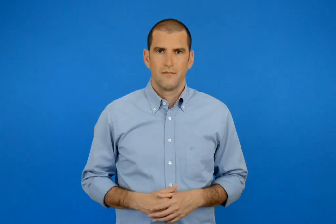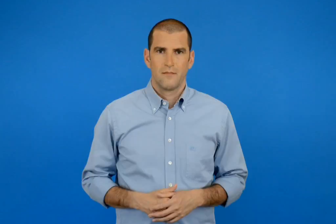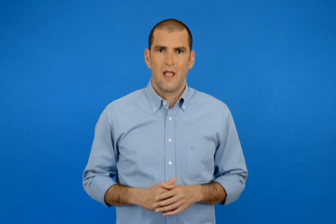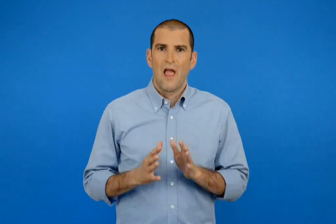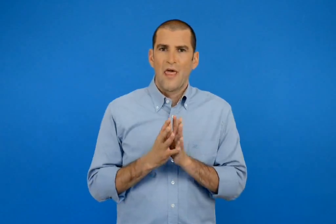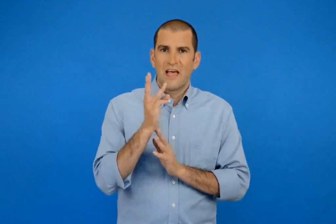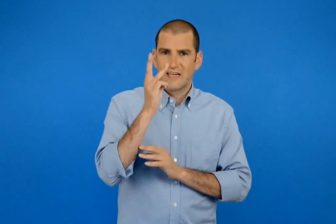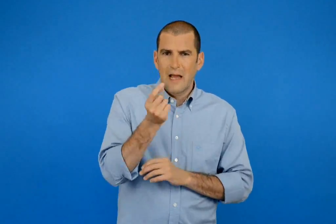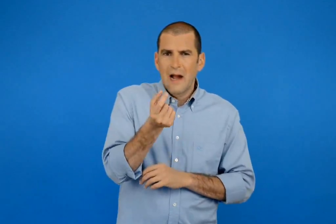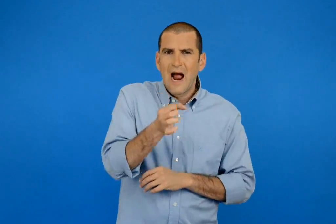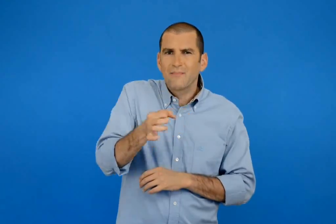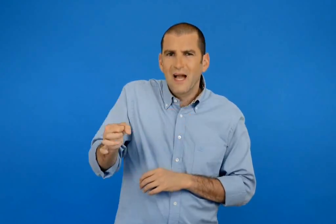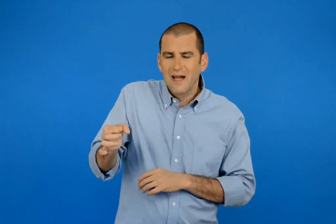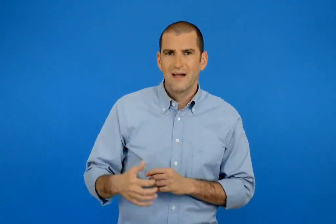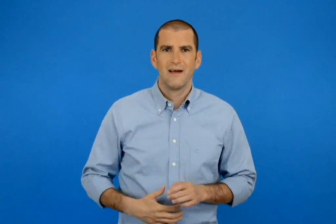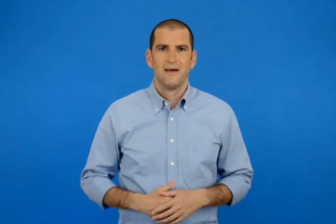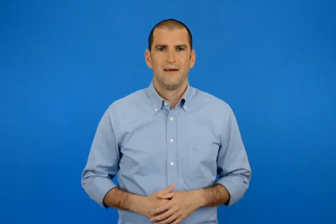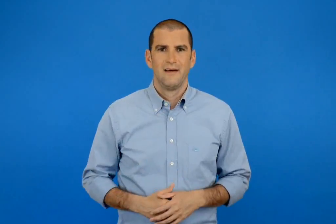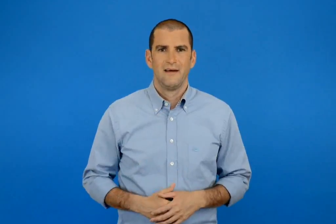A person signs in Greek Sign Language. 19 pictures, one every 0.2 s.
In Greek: 13 λεπτά
